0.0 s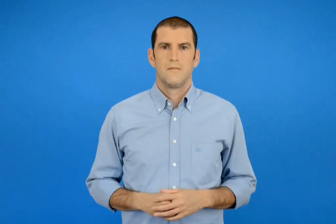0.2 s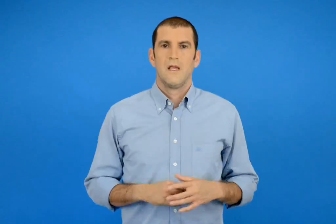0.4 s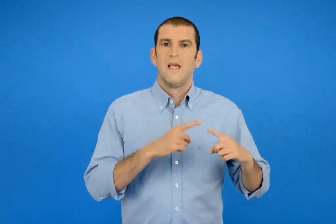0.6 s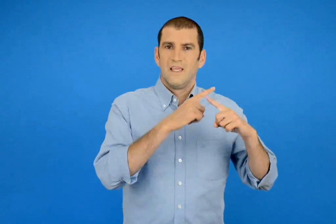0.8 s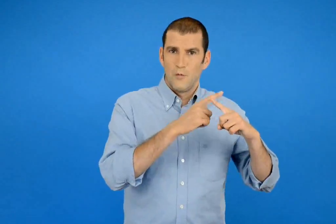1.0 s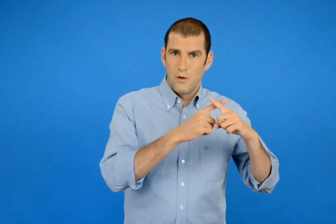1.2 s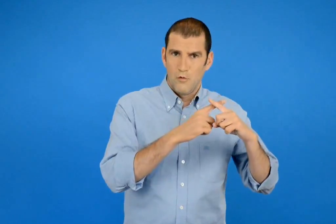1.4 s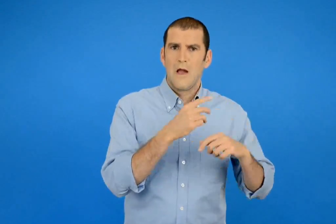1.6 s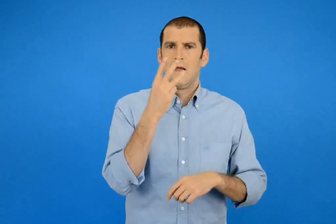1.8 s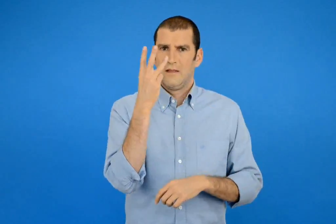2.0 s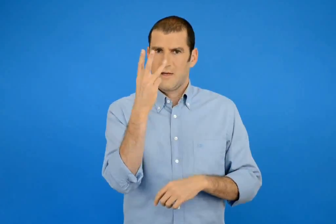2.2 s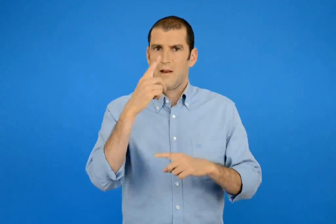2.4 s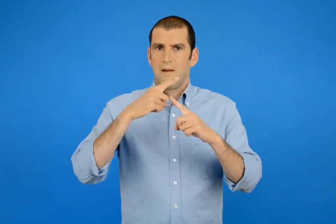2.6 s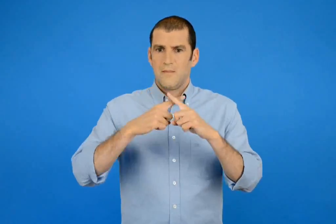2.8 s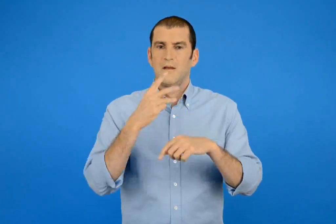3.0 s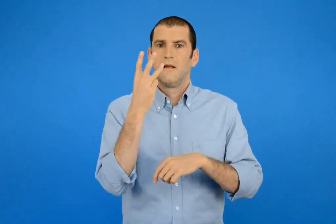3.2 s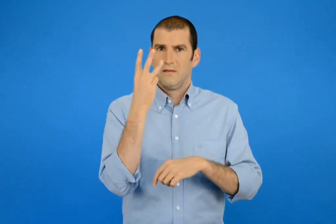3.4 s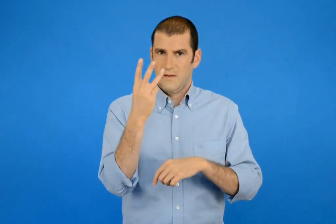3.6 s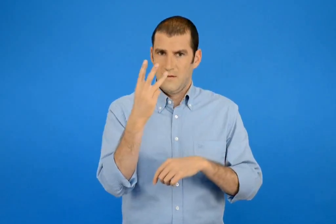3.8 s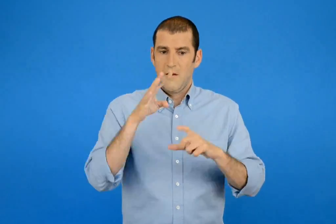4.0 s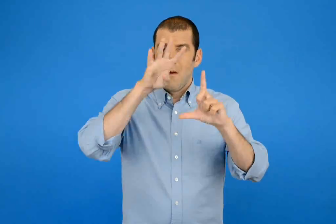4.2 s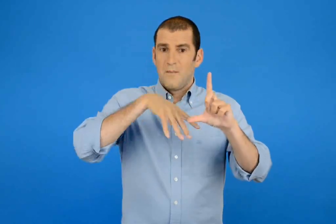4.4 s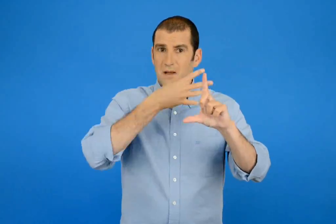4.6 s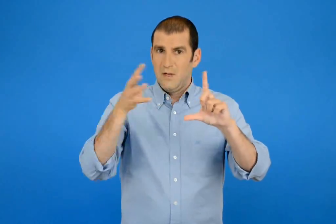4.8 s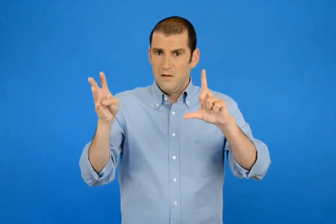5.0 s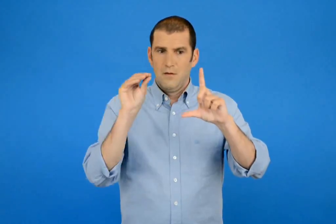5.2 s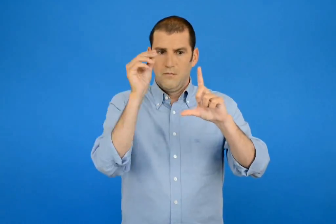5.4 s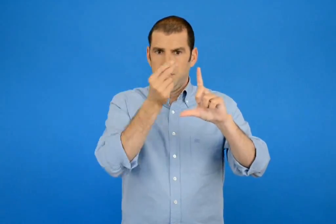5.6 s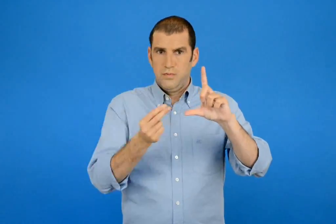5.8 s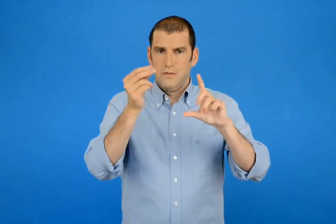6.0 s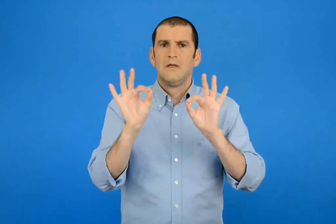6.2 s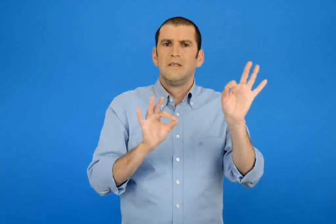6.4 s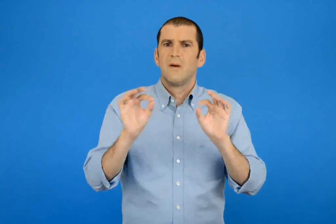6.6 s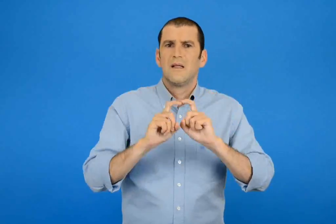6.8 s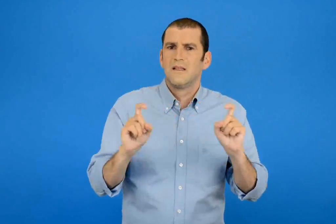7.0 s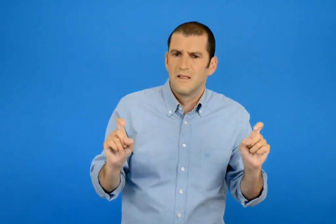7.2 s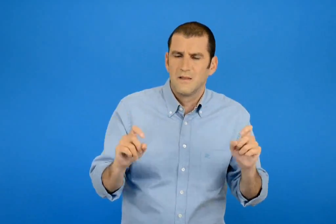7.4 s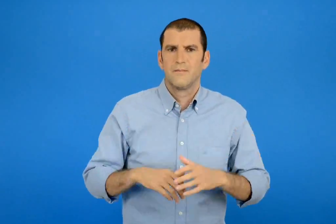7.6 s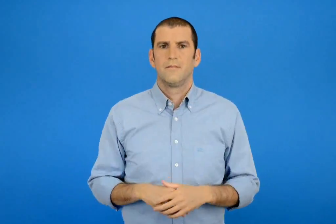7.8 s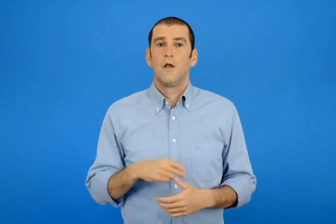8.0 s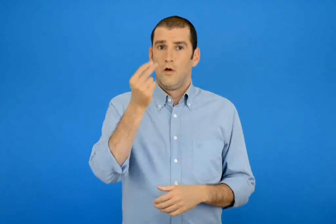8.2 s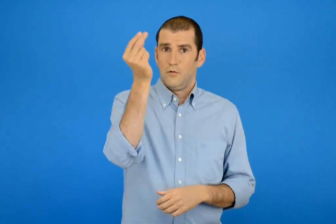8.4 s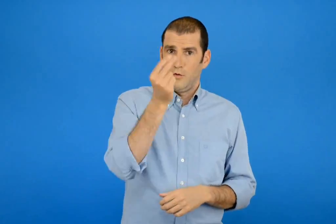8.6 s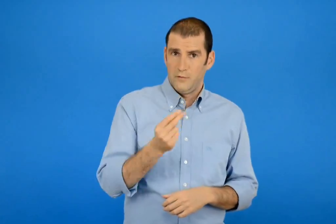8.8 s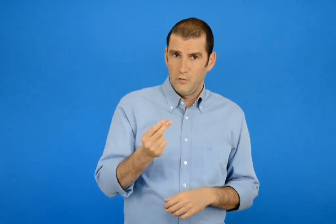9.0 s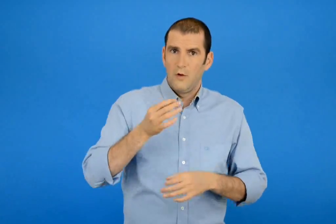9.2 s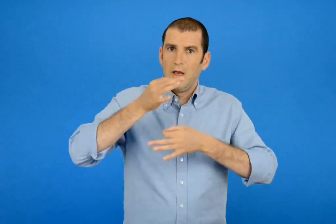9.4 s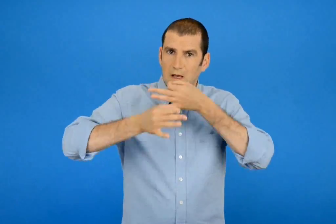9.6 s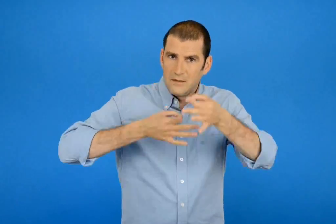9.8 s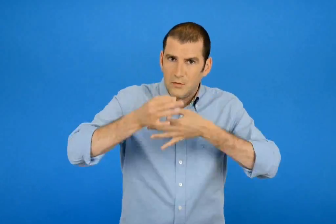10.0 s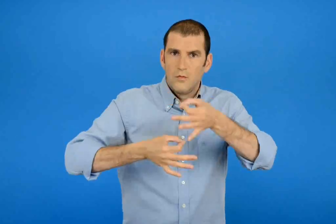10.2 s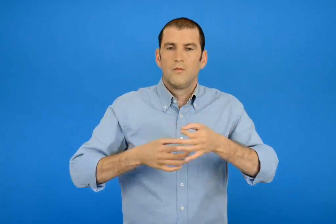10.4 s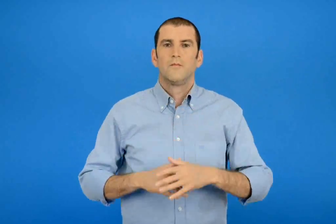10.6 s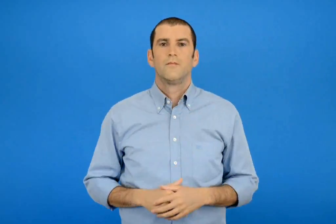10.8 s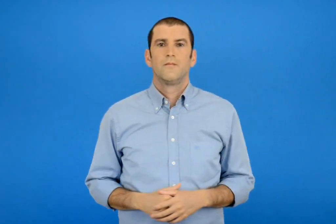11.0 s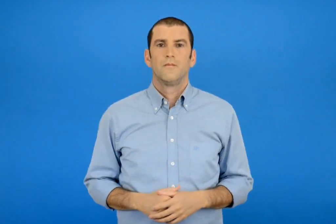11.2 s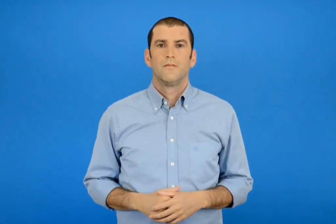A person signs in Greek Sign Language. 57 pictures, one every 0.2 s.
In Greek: τι σχήμα θα σχηματιστεί με το γινόμενο 3χ3 ζωγραφίζω και εξηγώ
